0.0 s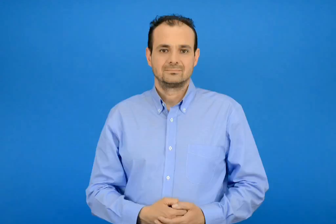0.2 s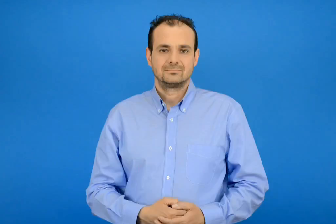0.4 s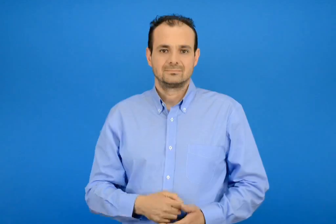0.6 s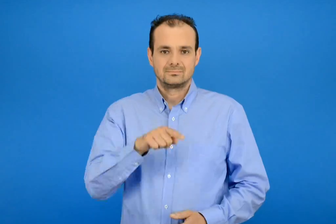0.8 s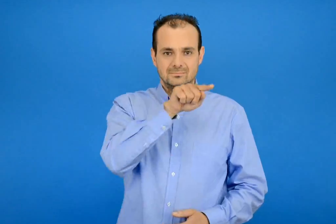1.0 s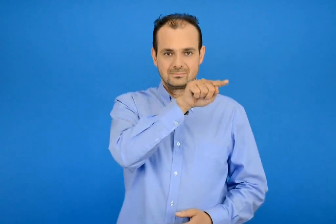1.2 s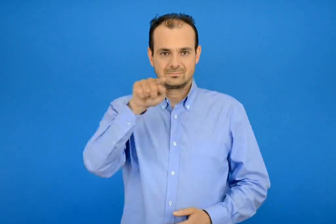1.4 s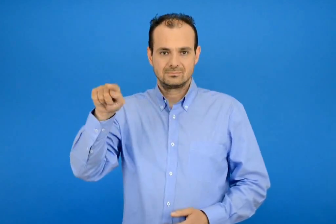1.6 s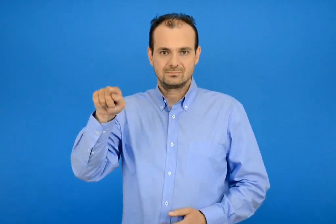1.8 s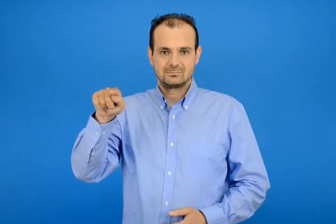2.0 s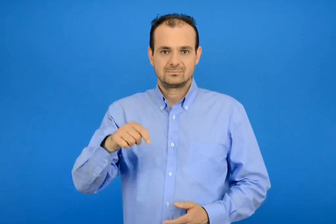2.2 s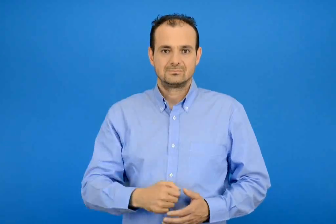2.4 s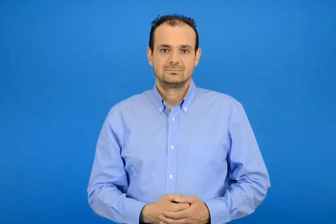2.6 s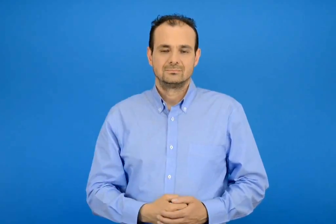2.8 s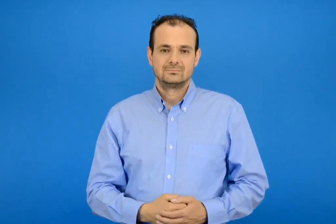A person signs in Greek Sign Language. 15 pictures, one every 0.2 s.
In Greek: ευθεία γραμμή
